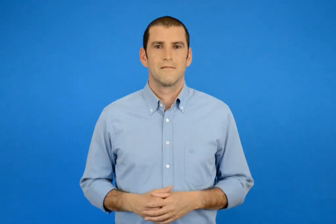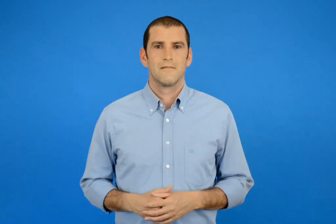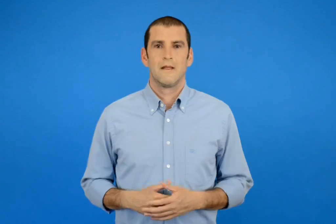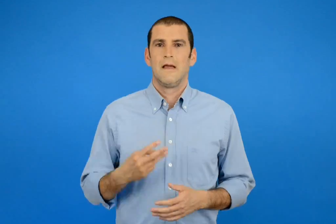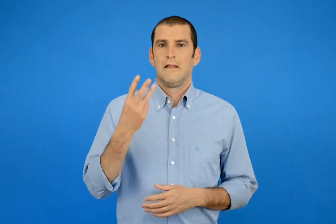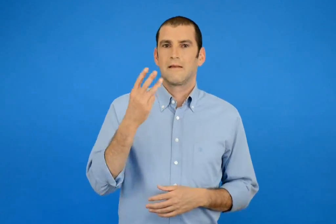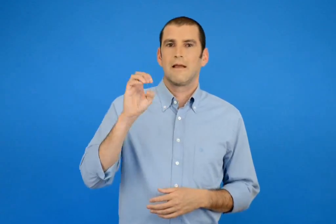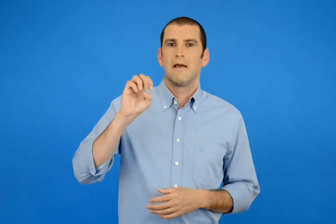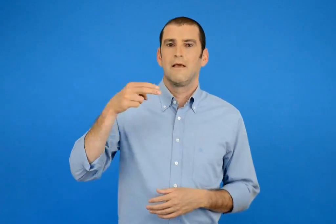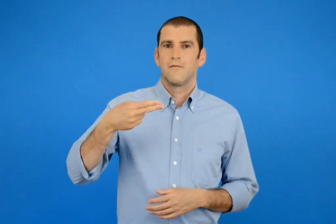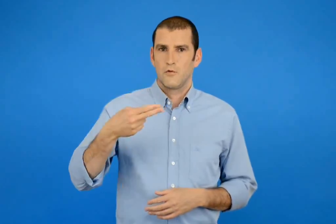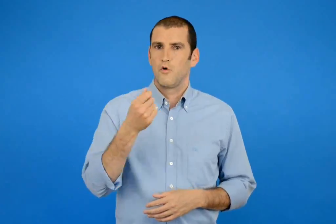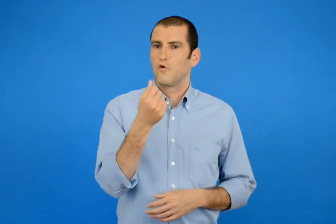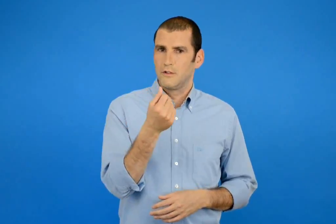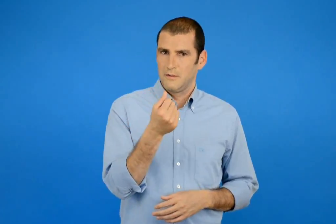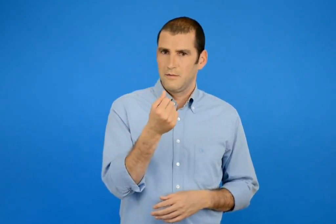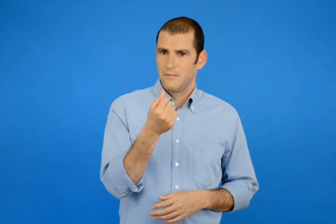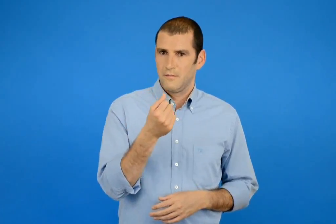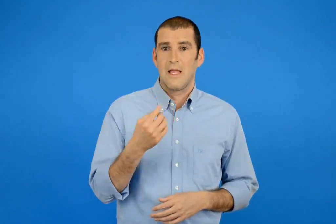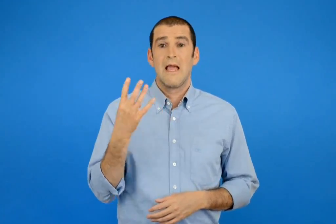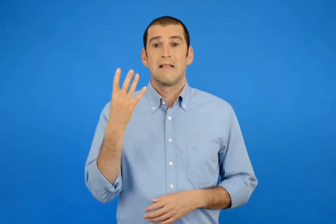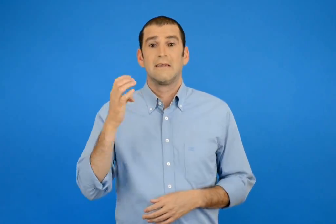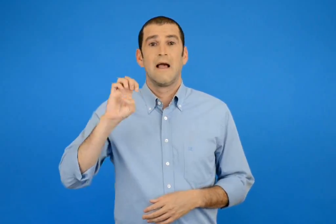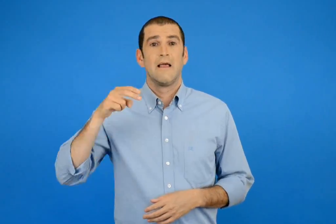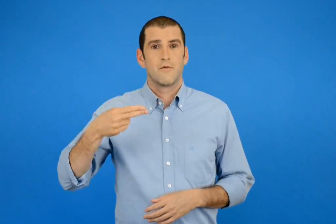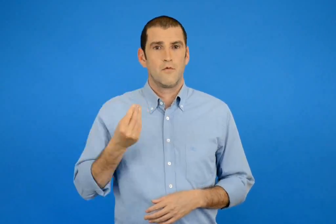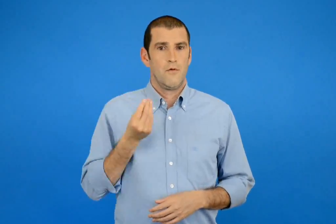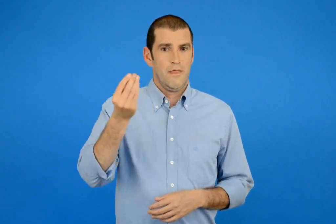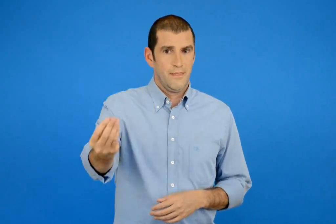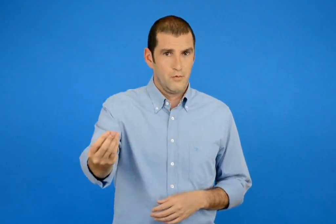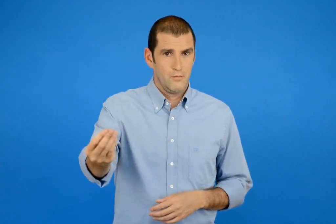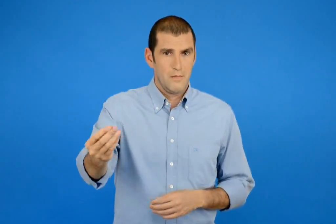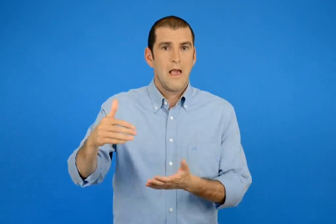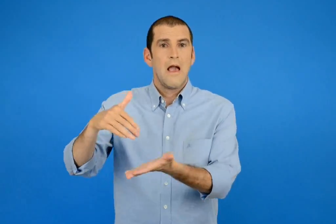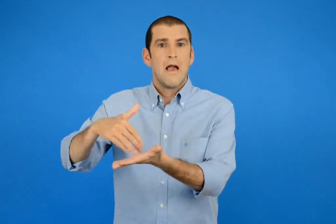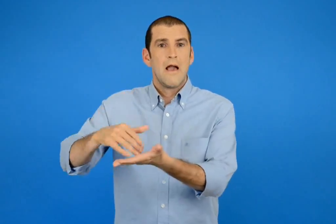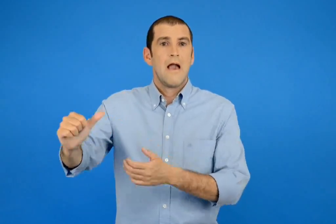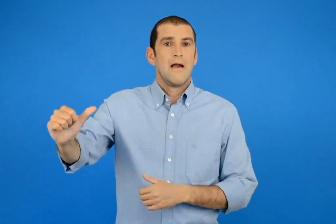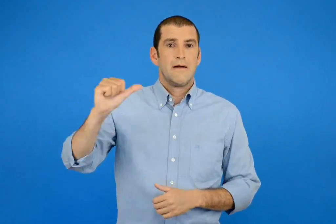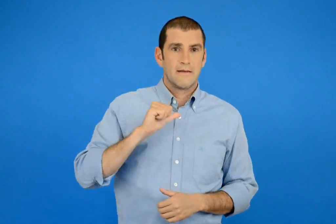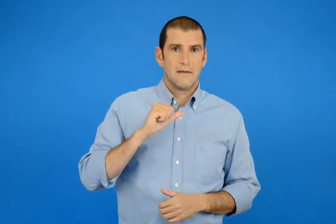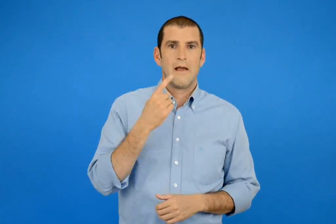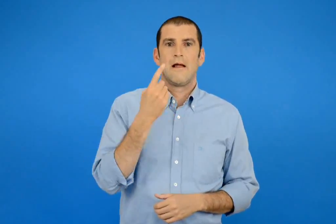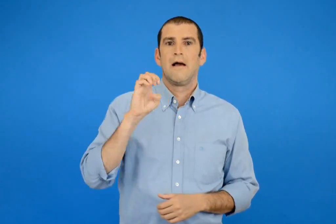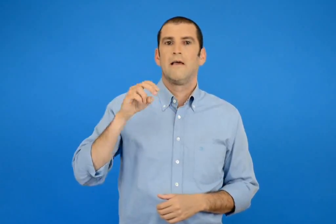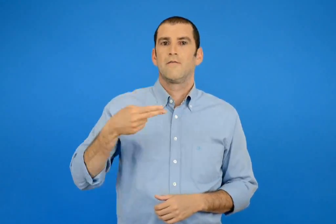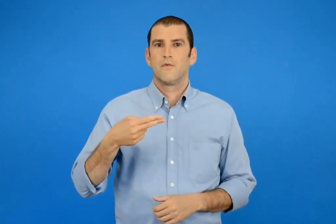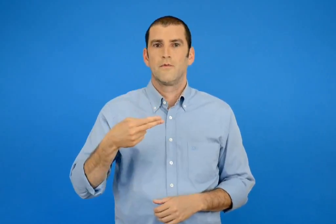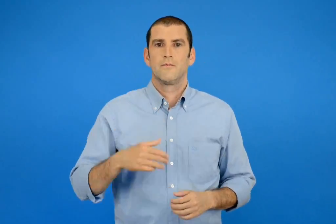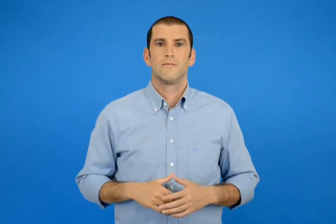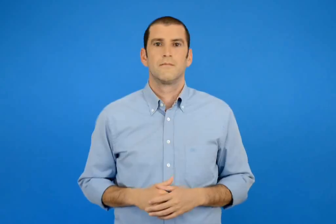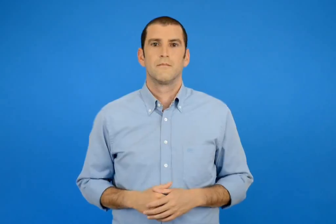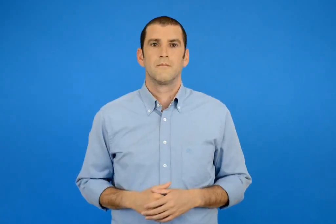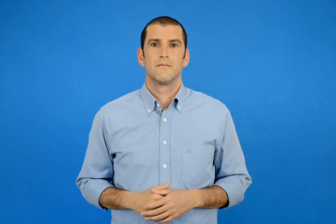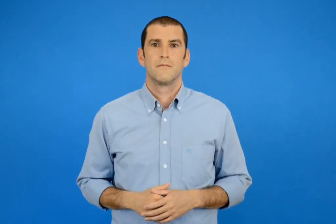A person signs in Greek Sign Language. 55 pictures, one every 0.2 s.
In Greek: κοστίζει 3 € δίνω 4 € ρέστα 1 €
